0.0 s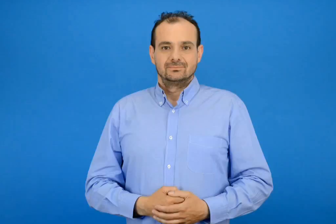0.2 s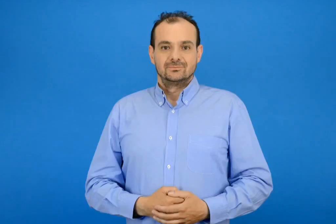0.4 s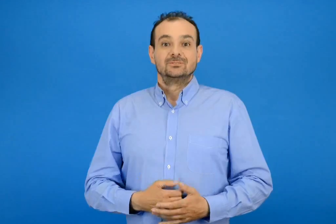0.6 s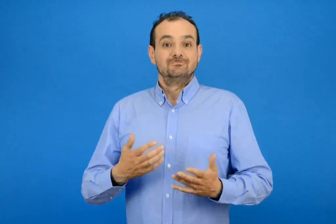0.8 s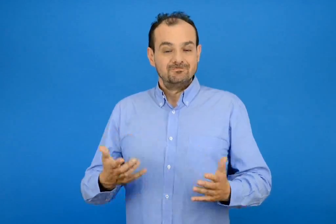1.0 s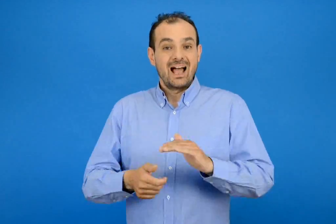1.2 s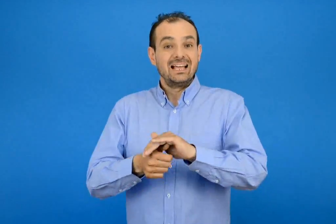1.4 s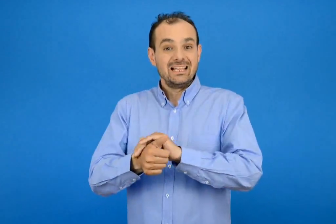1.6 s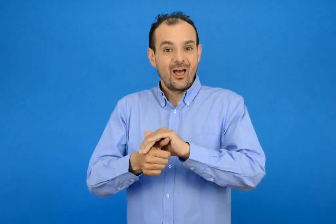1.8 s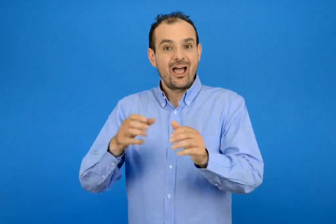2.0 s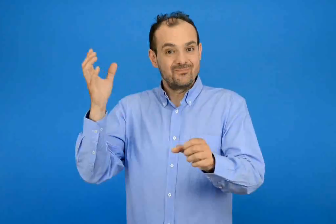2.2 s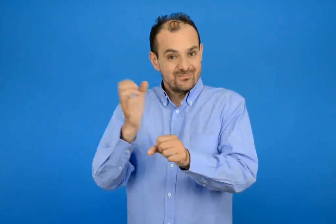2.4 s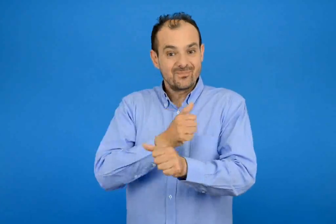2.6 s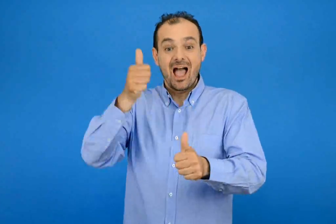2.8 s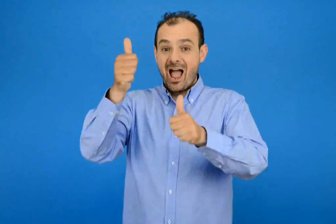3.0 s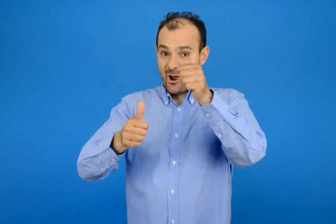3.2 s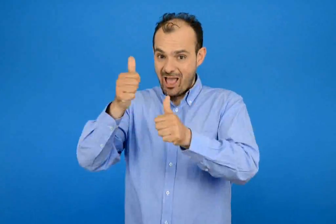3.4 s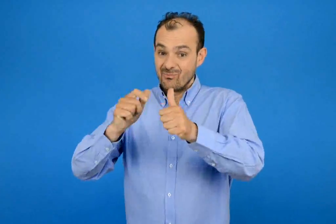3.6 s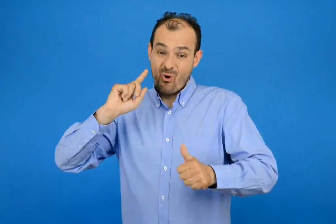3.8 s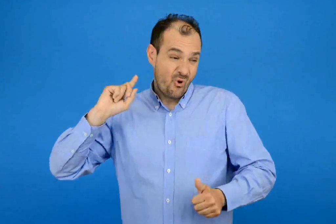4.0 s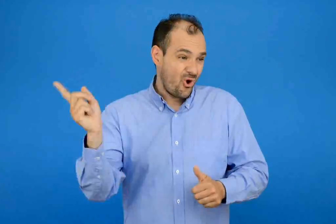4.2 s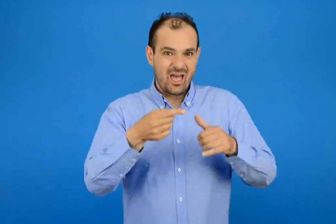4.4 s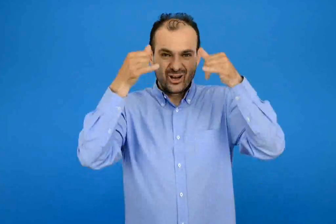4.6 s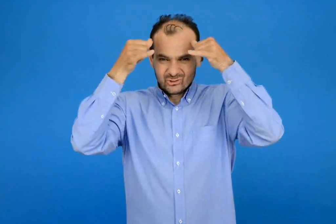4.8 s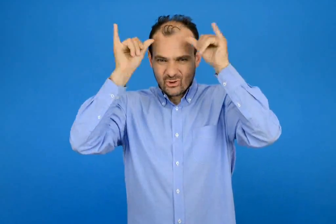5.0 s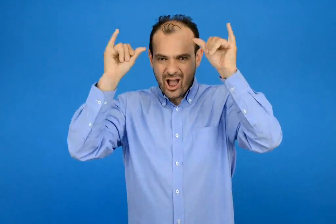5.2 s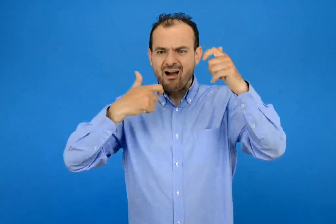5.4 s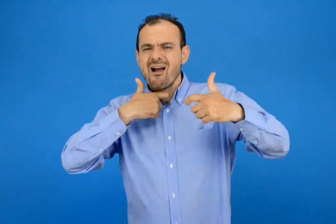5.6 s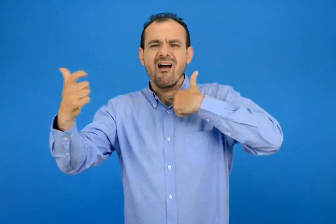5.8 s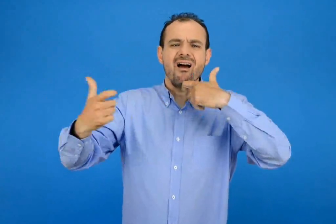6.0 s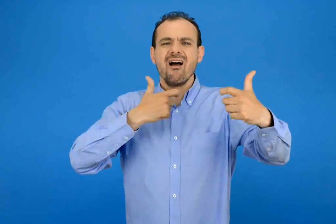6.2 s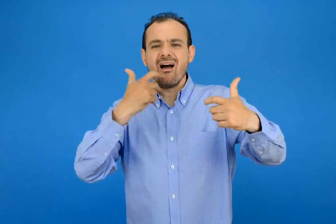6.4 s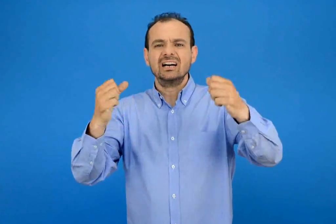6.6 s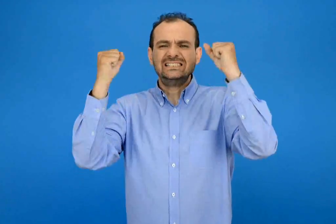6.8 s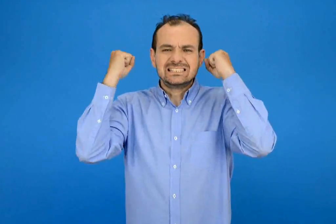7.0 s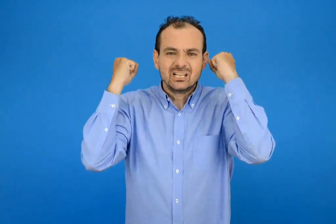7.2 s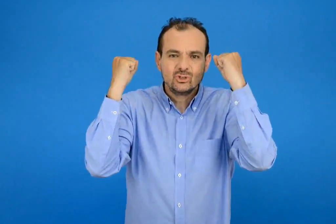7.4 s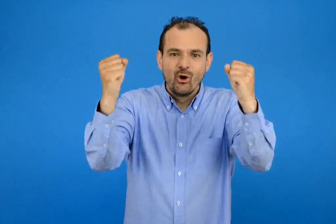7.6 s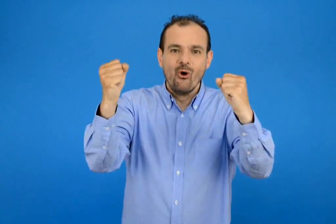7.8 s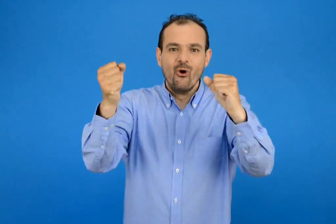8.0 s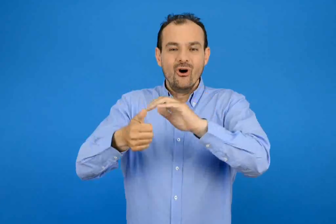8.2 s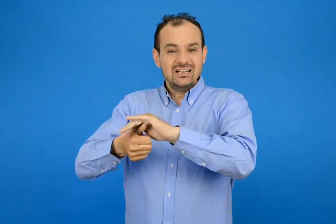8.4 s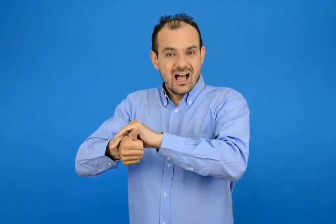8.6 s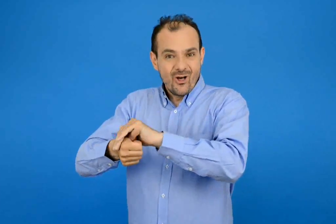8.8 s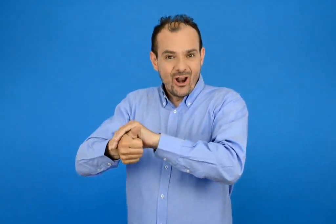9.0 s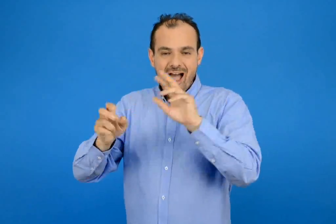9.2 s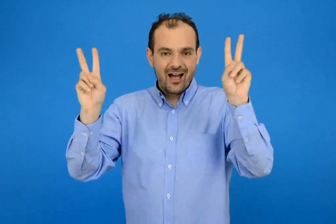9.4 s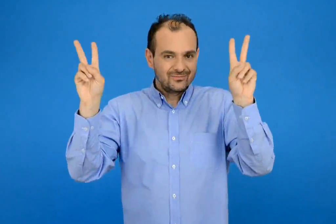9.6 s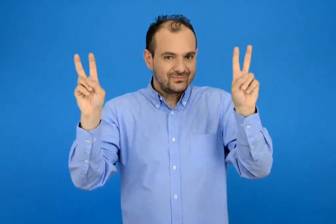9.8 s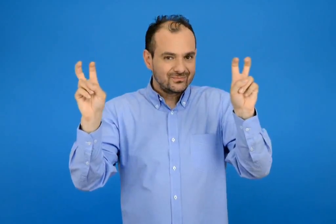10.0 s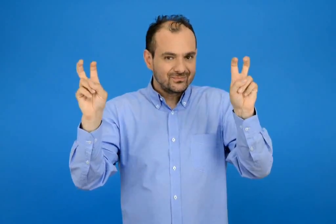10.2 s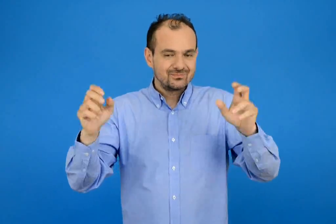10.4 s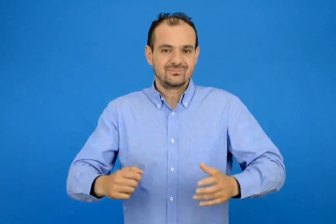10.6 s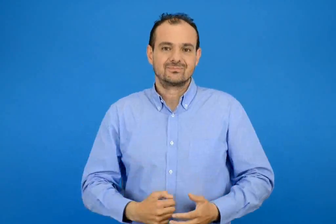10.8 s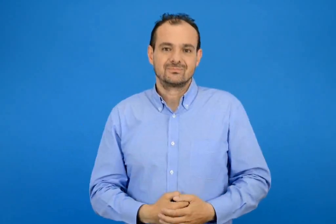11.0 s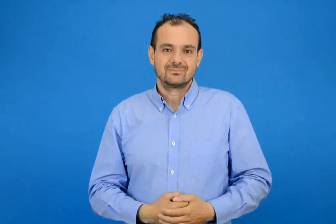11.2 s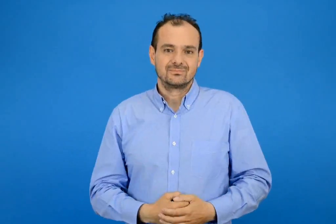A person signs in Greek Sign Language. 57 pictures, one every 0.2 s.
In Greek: έτσι κέρδισε τον αγώνα όλα τα ζώα φωνάξαν ζητώ η χελώνα
